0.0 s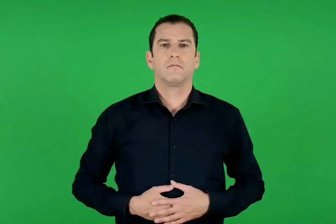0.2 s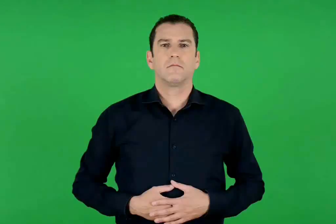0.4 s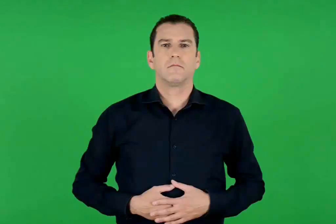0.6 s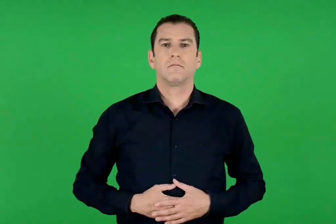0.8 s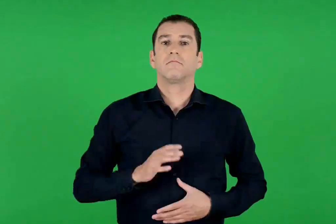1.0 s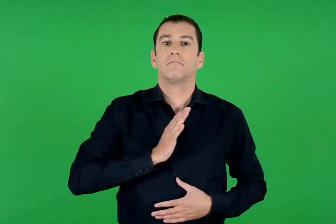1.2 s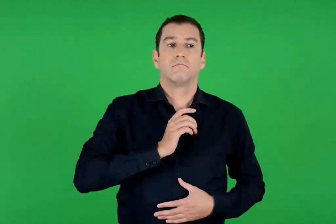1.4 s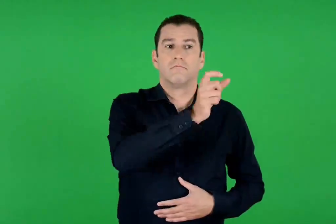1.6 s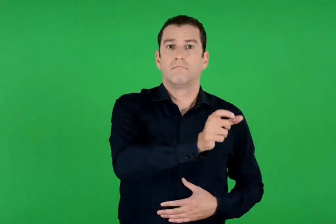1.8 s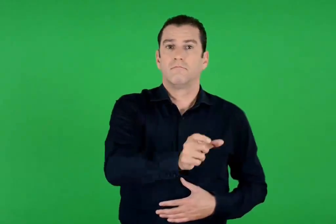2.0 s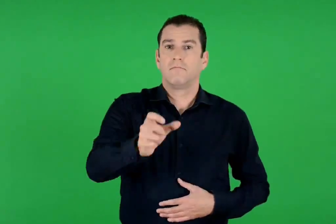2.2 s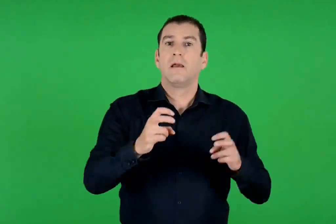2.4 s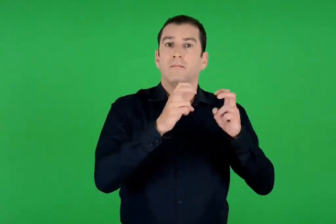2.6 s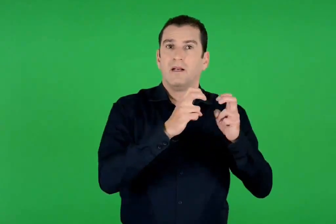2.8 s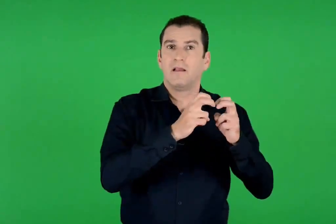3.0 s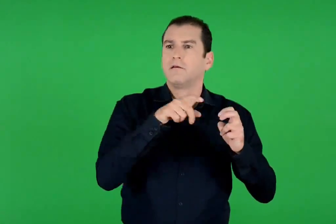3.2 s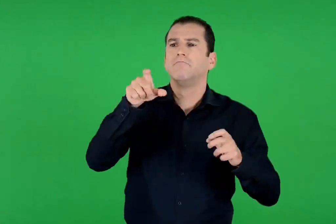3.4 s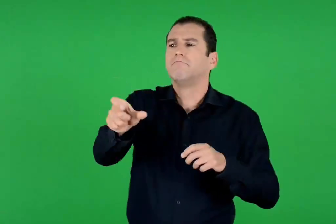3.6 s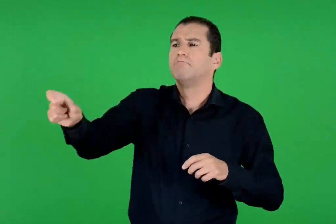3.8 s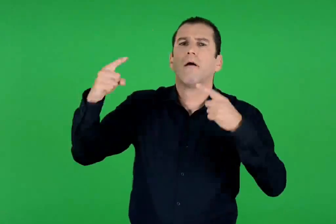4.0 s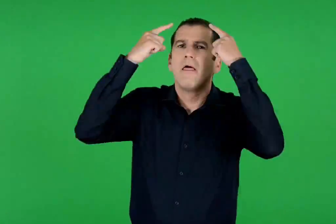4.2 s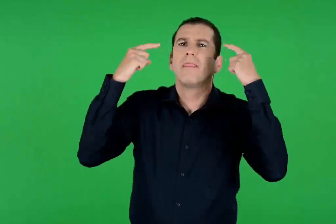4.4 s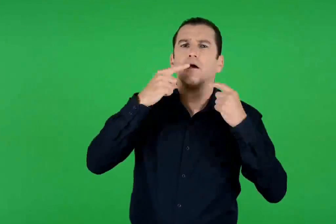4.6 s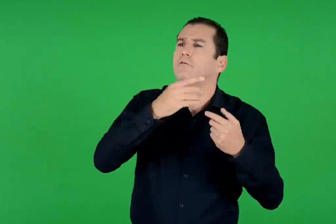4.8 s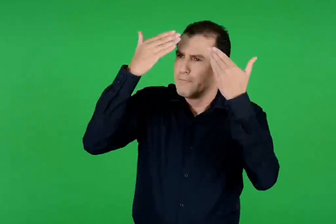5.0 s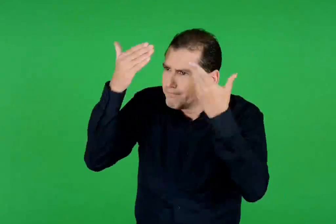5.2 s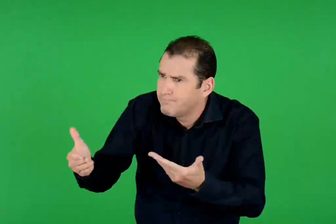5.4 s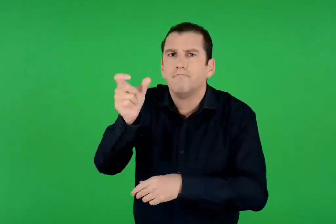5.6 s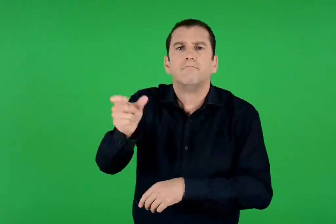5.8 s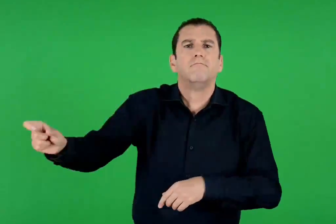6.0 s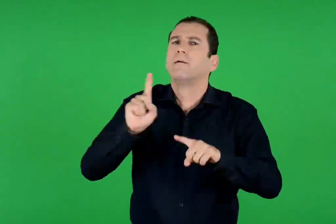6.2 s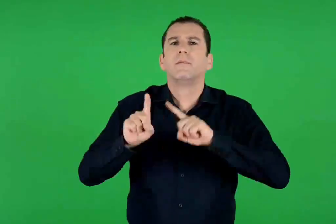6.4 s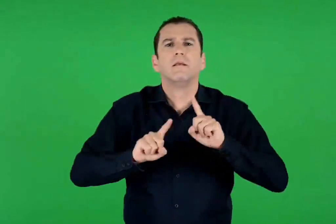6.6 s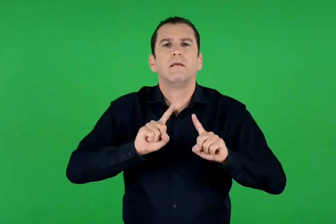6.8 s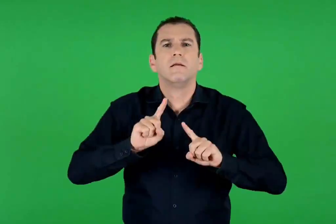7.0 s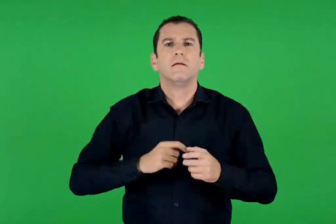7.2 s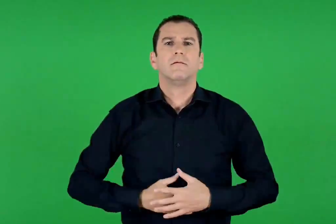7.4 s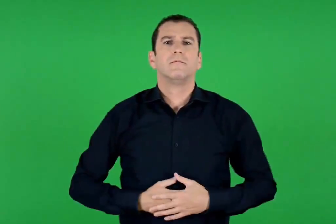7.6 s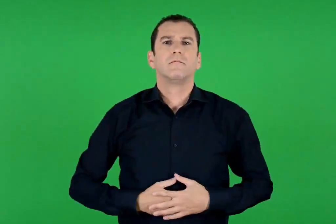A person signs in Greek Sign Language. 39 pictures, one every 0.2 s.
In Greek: ποιους θεούς λάτρευαν οι μυκηναίοι ;
